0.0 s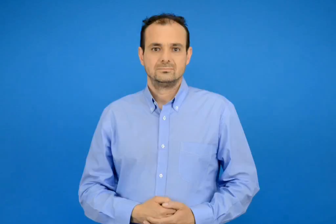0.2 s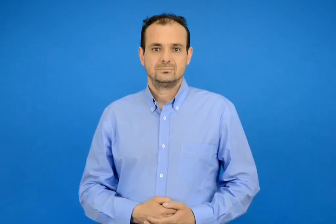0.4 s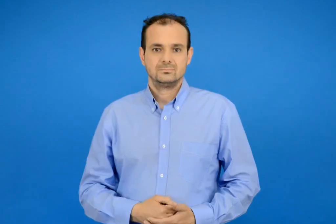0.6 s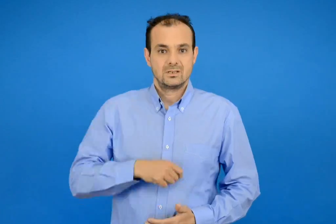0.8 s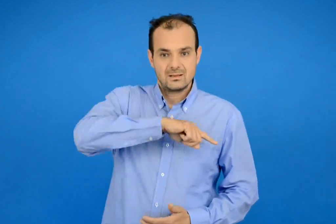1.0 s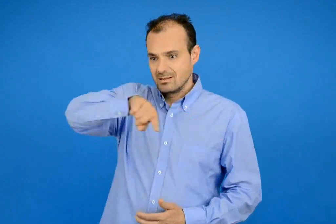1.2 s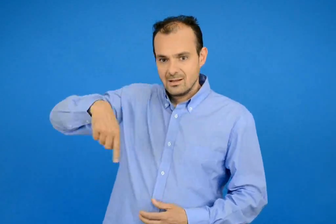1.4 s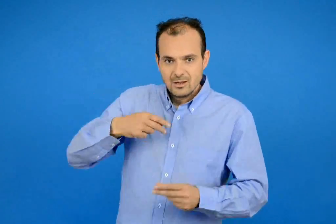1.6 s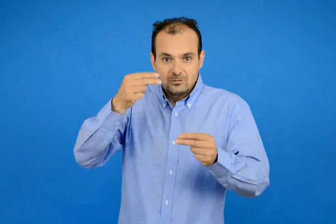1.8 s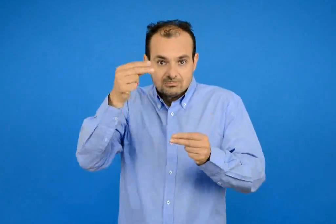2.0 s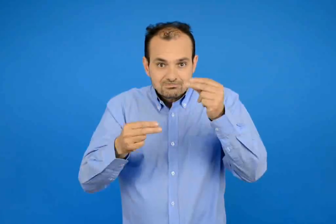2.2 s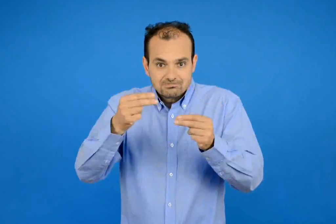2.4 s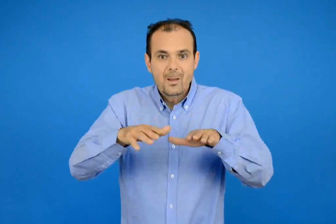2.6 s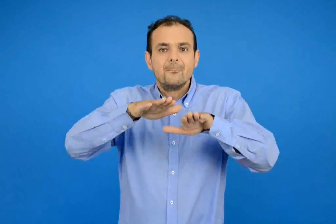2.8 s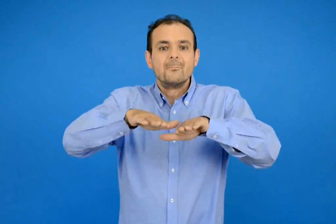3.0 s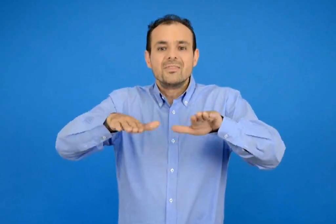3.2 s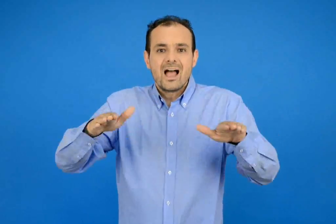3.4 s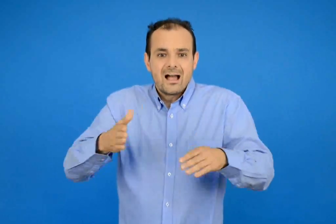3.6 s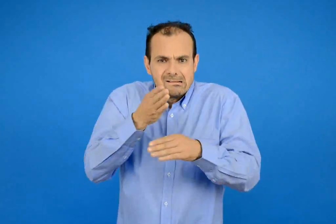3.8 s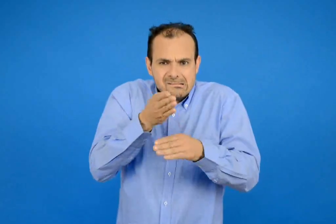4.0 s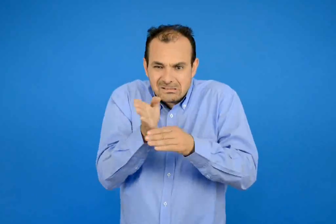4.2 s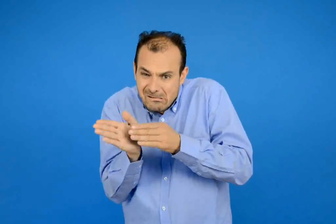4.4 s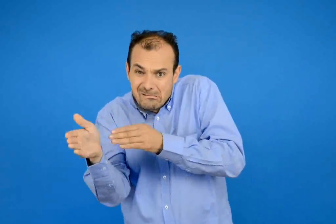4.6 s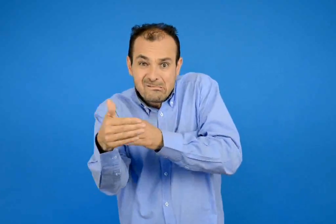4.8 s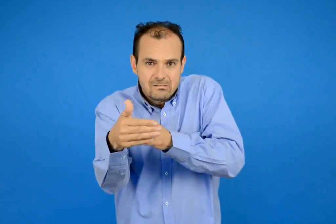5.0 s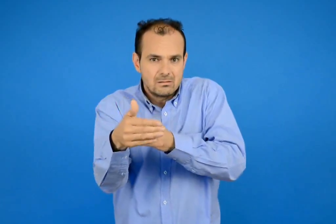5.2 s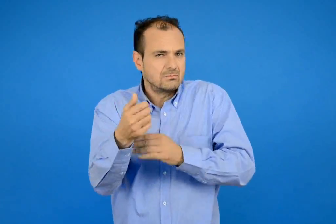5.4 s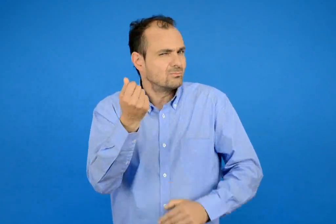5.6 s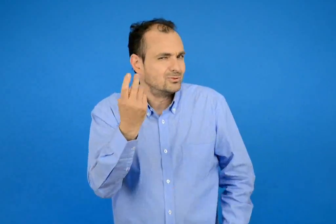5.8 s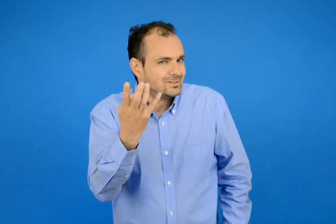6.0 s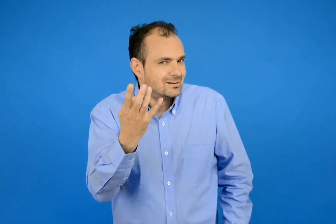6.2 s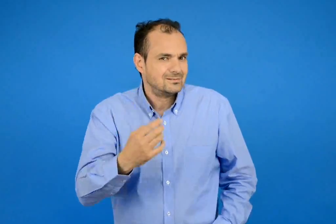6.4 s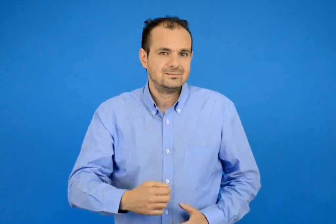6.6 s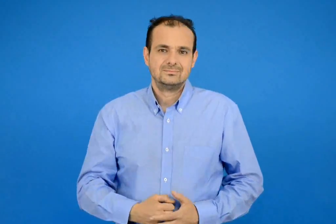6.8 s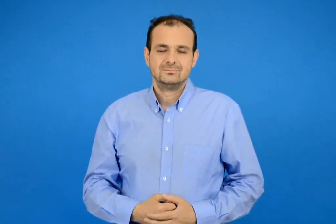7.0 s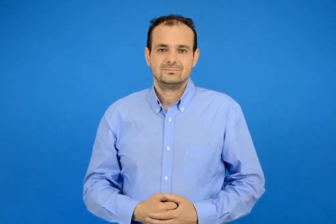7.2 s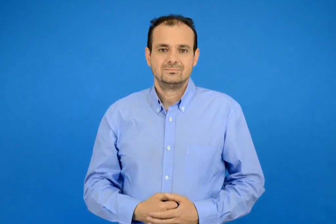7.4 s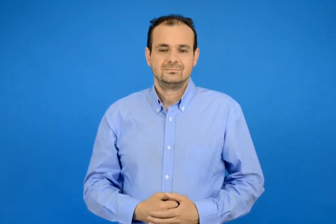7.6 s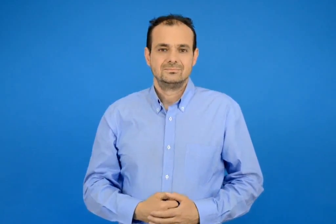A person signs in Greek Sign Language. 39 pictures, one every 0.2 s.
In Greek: υπολογίζουμε πόσα παιδιά κρύβονται
